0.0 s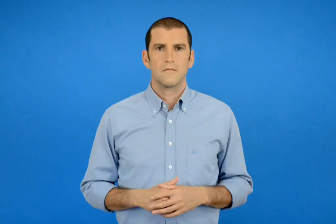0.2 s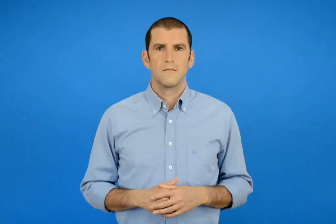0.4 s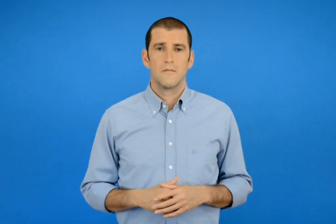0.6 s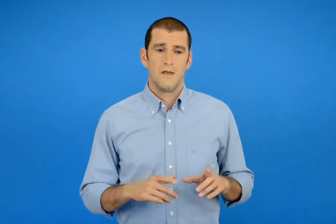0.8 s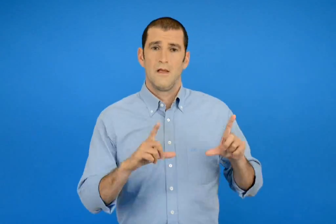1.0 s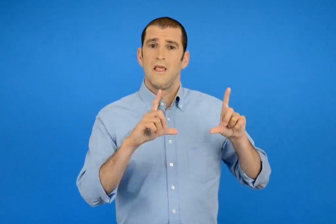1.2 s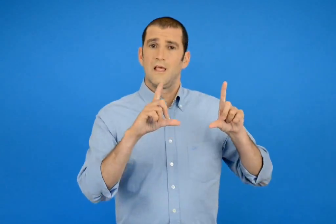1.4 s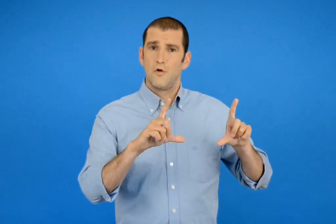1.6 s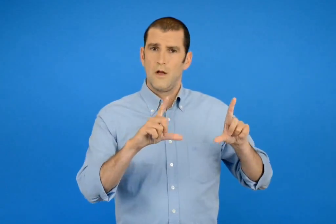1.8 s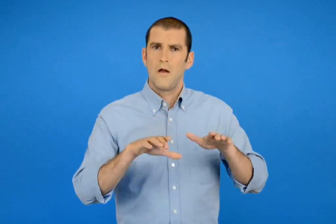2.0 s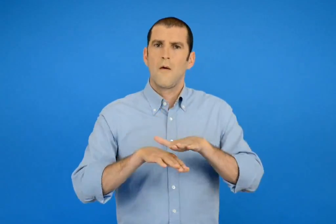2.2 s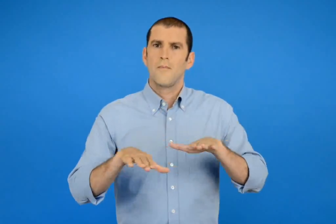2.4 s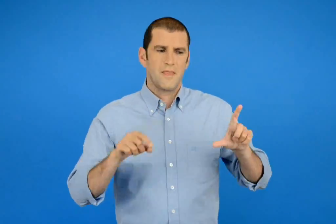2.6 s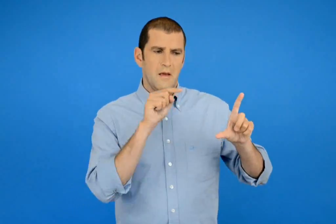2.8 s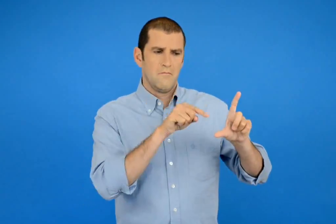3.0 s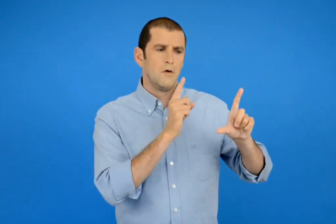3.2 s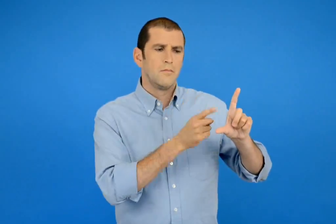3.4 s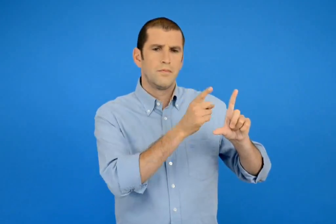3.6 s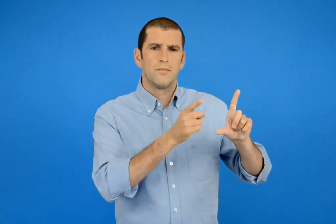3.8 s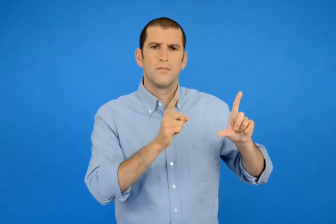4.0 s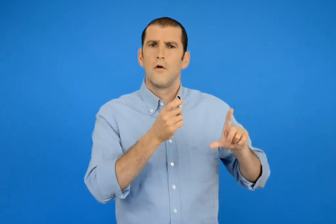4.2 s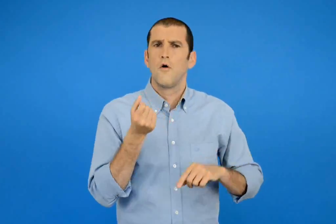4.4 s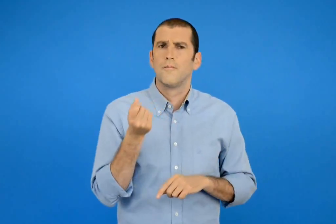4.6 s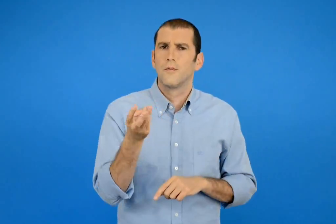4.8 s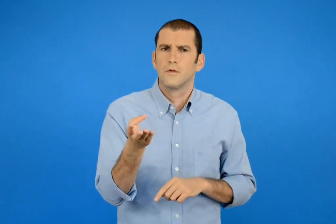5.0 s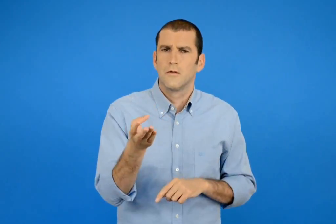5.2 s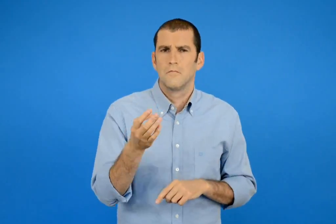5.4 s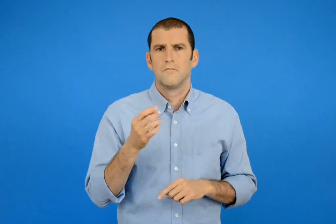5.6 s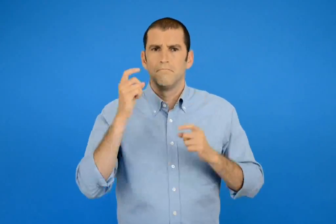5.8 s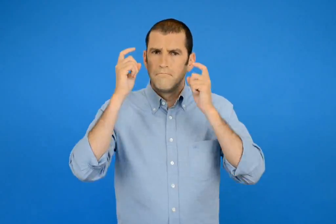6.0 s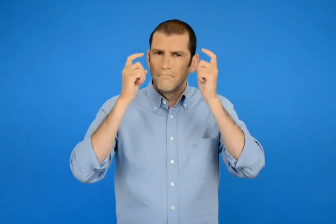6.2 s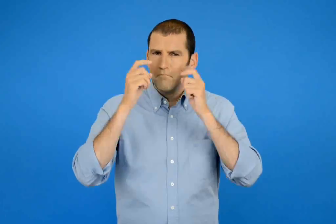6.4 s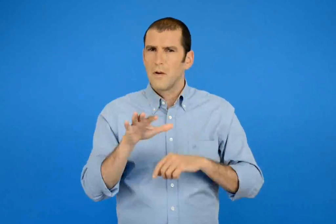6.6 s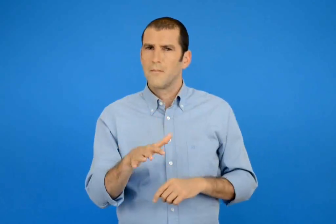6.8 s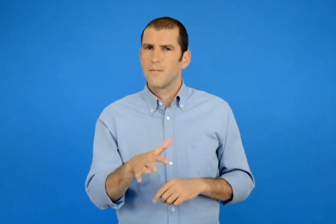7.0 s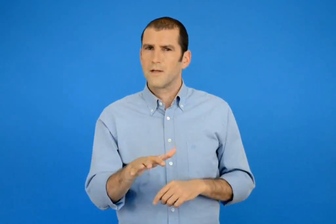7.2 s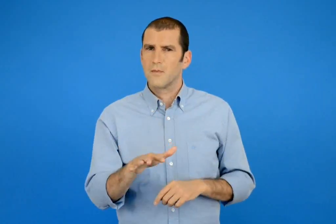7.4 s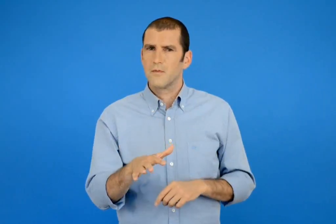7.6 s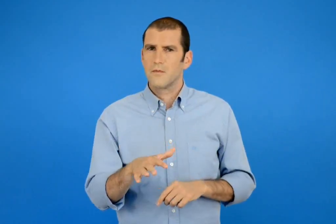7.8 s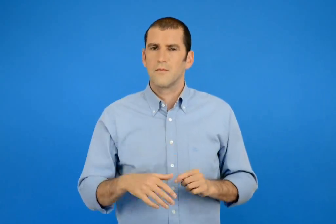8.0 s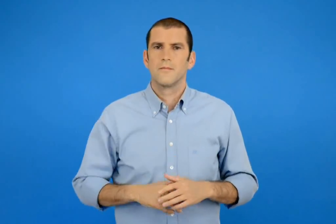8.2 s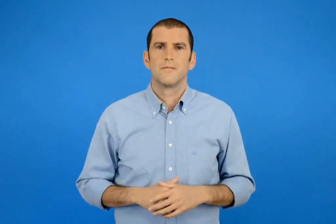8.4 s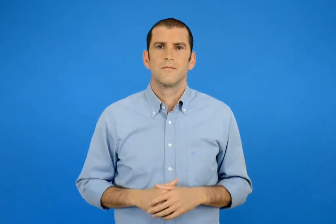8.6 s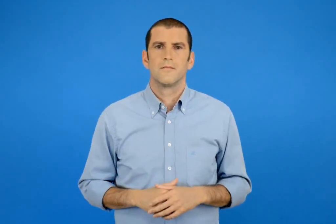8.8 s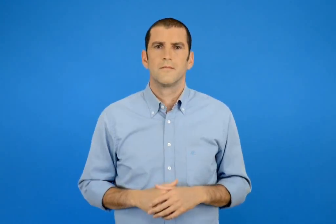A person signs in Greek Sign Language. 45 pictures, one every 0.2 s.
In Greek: ποσά παιδιά μπορούμε να μετρήσουμε στην εικόνα ; εκτιμώ περίπου
